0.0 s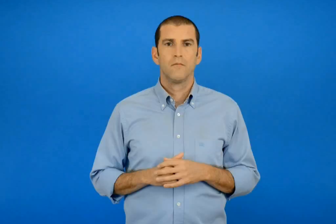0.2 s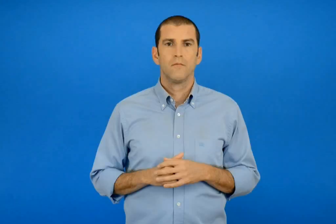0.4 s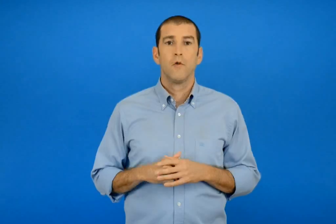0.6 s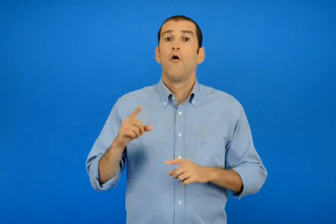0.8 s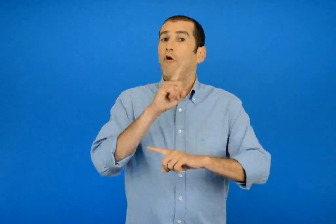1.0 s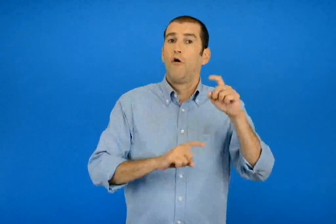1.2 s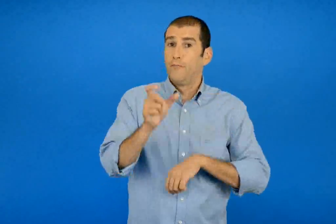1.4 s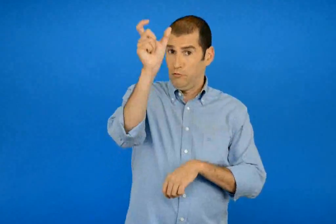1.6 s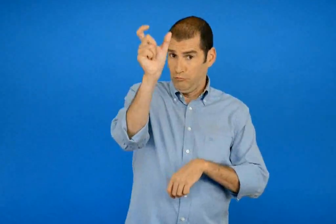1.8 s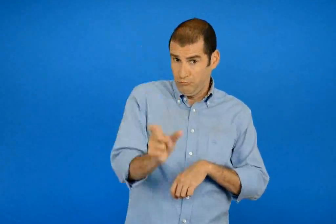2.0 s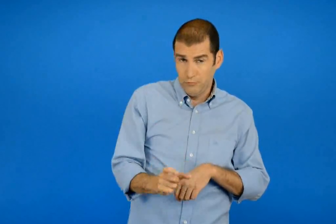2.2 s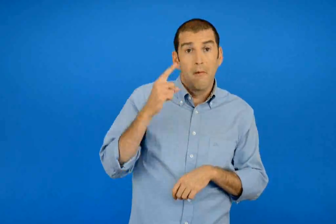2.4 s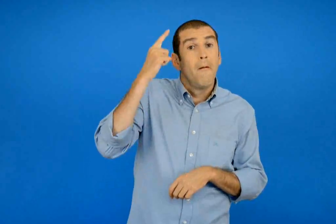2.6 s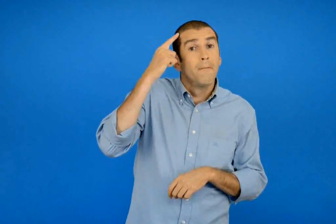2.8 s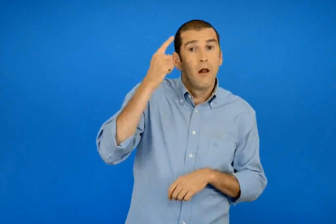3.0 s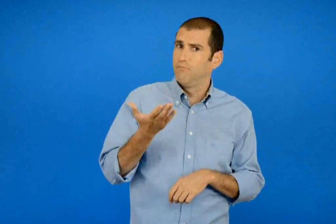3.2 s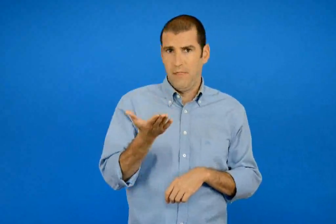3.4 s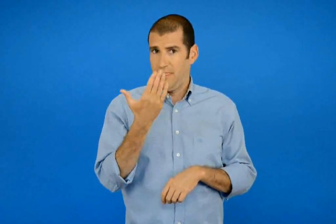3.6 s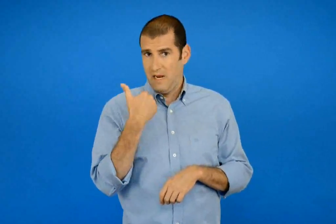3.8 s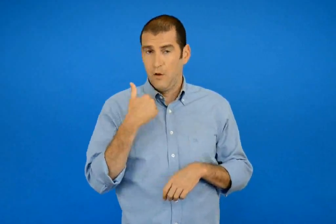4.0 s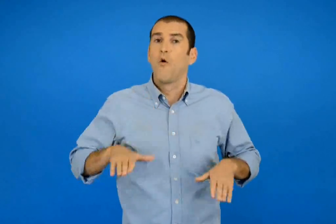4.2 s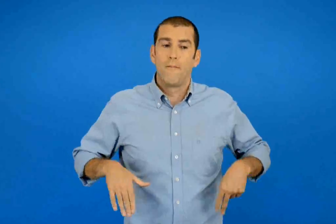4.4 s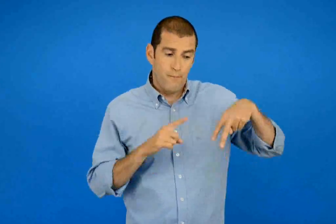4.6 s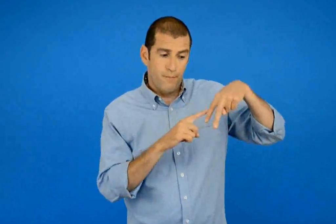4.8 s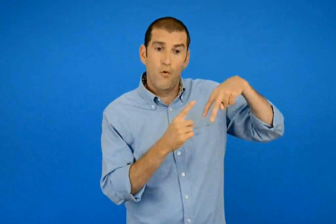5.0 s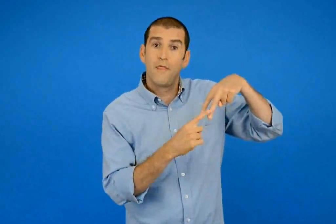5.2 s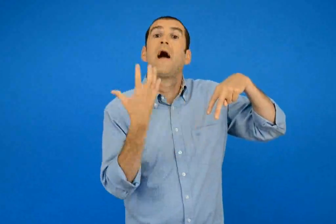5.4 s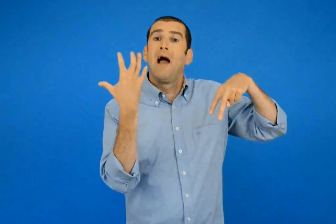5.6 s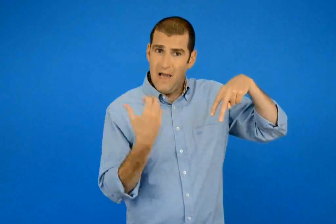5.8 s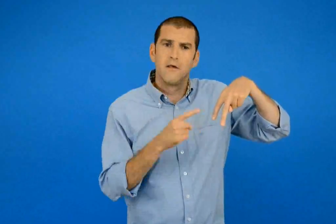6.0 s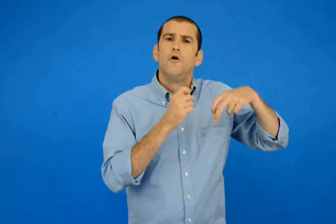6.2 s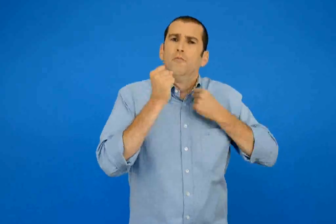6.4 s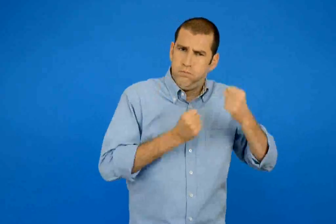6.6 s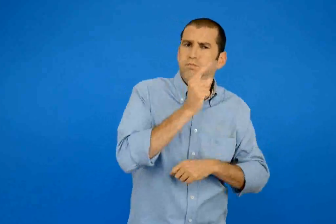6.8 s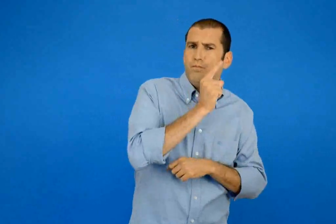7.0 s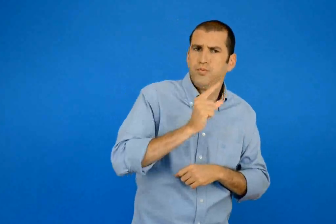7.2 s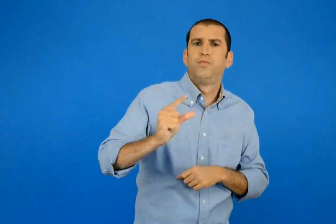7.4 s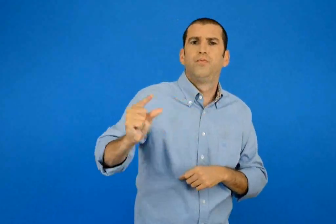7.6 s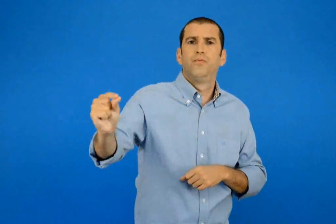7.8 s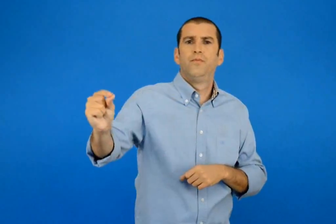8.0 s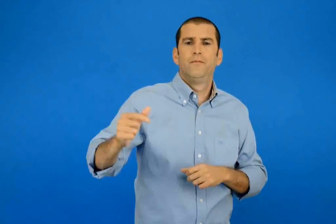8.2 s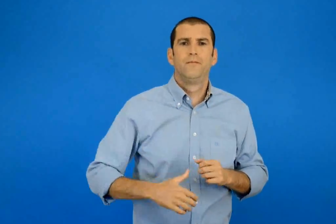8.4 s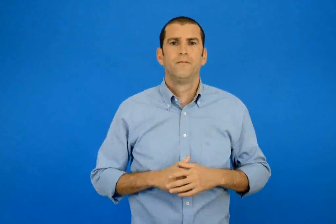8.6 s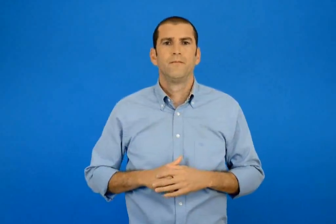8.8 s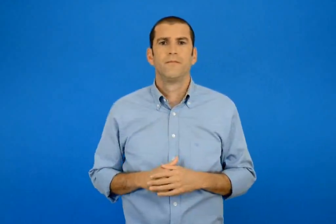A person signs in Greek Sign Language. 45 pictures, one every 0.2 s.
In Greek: οποίος μυαλό δεν έχει έχει πόδια για να τρέχει
